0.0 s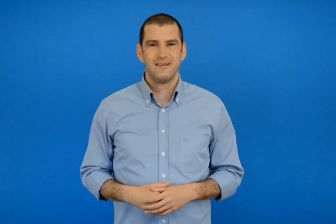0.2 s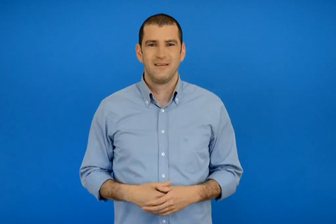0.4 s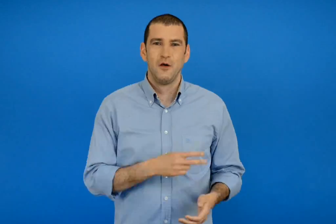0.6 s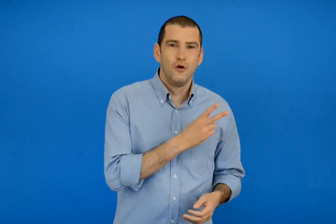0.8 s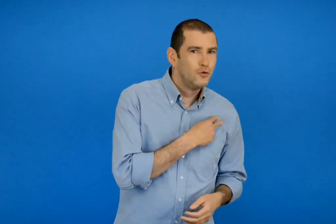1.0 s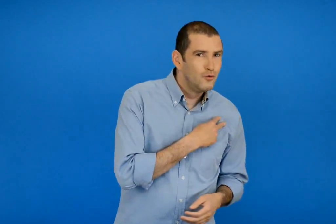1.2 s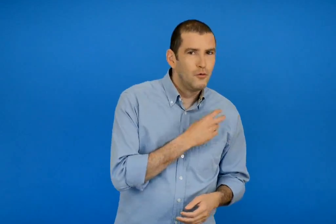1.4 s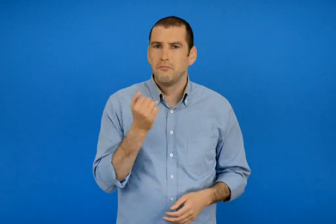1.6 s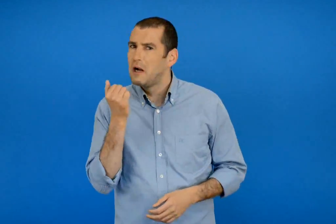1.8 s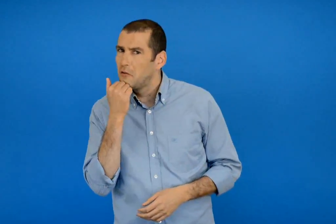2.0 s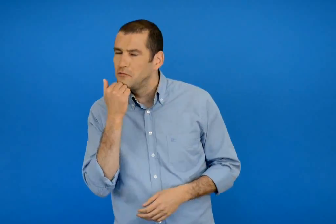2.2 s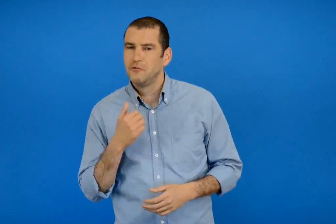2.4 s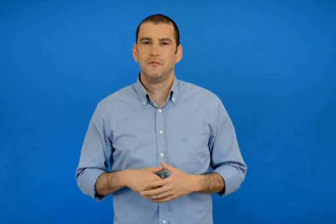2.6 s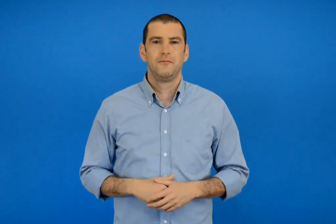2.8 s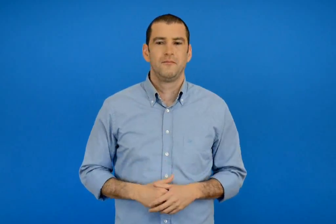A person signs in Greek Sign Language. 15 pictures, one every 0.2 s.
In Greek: σωστό η λάθος ;
